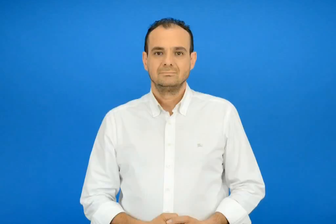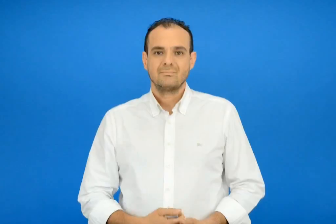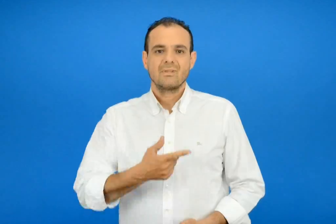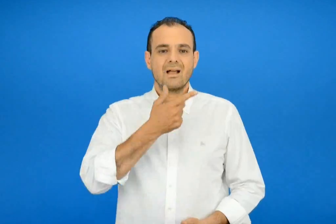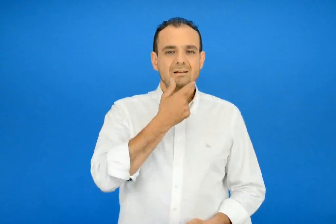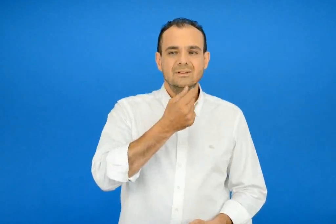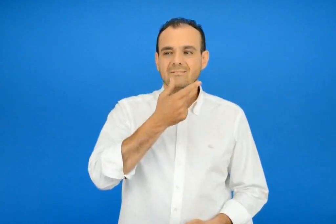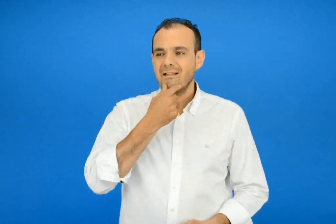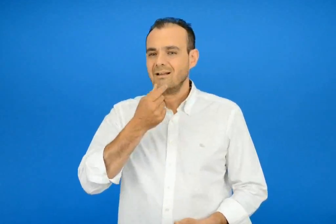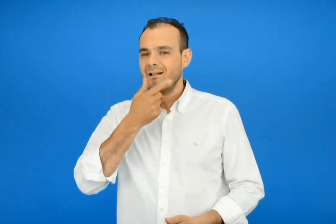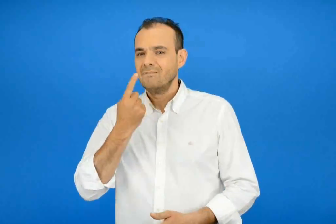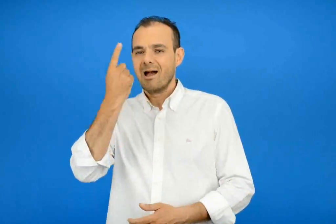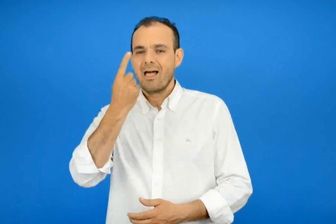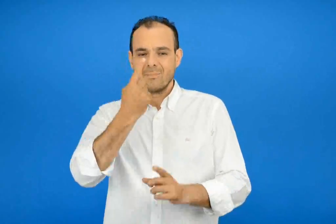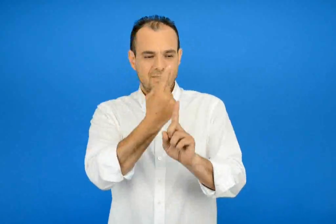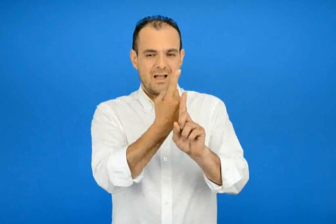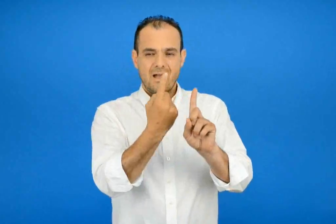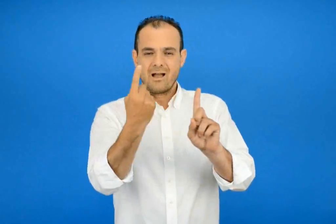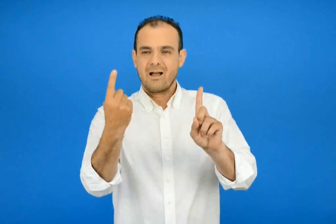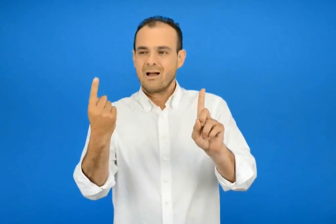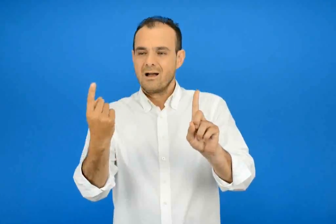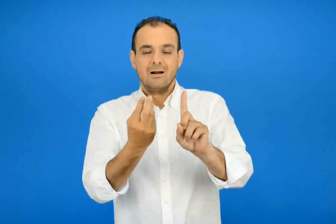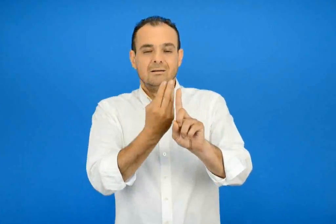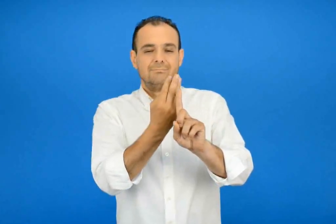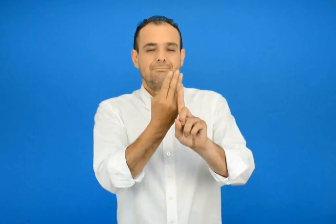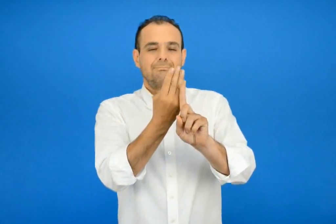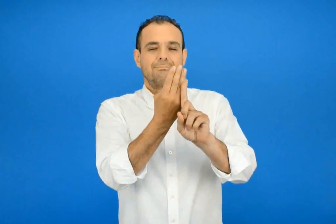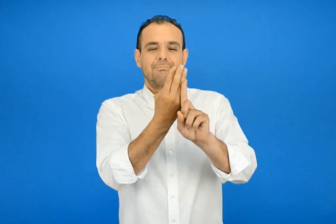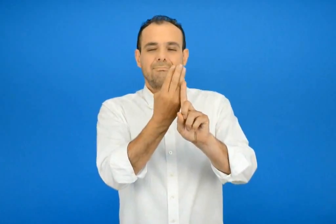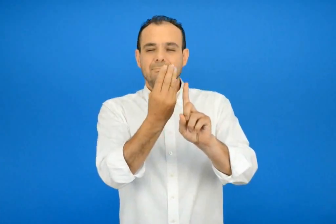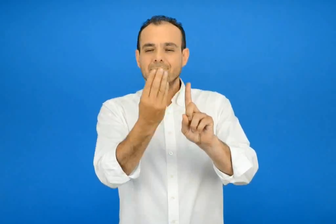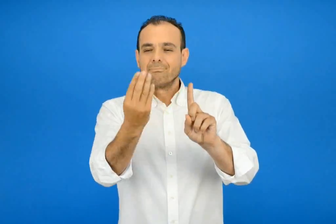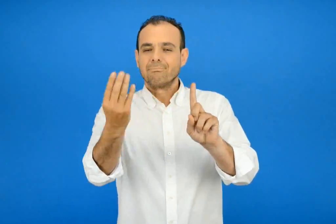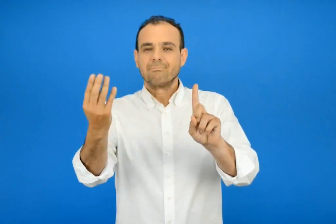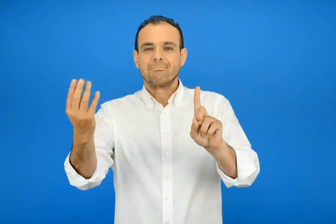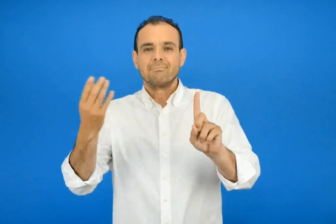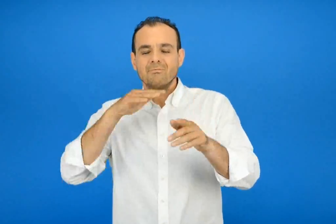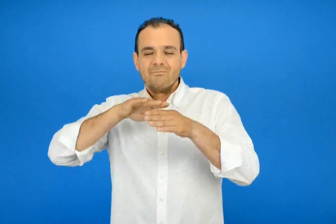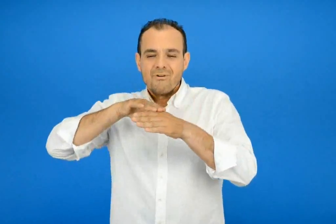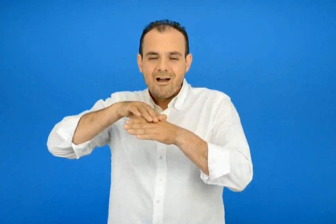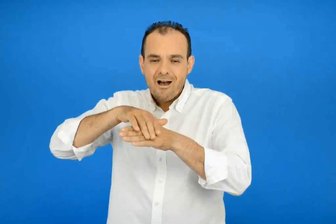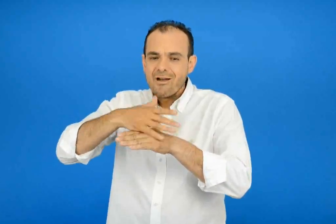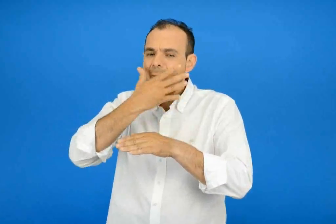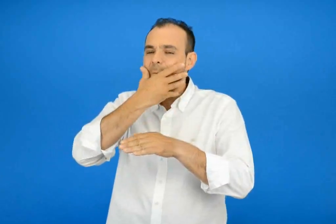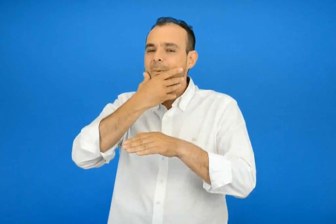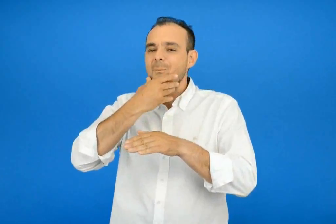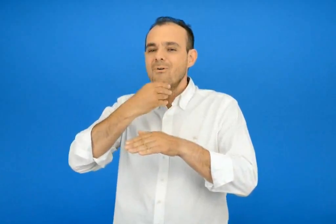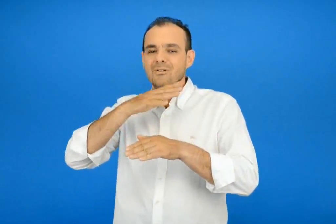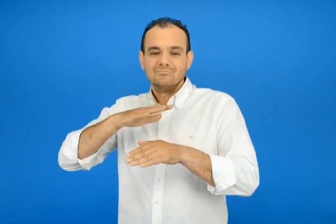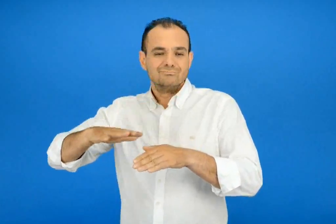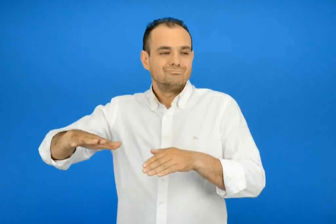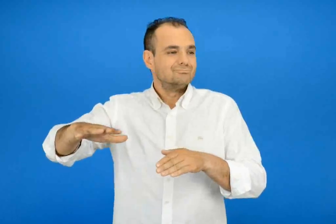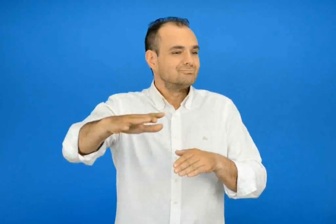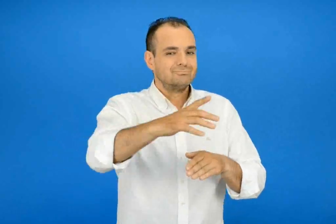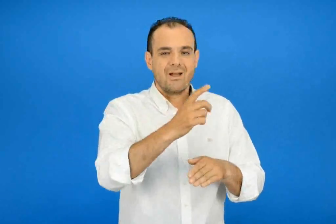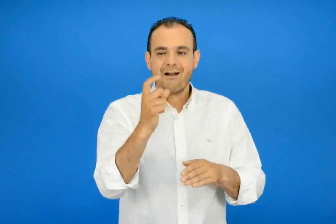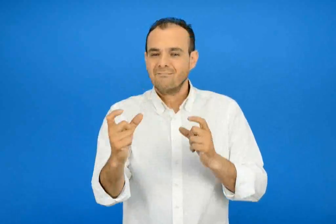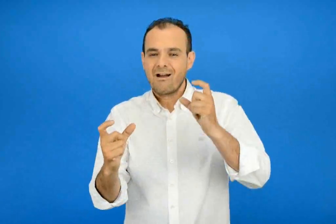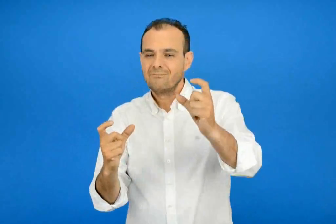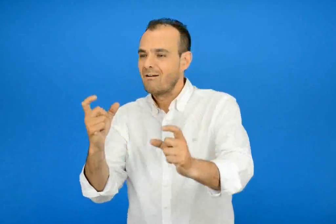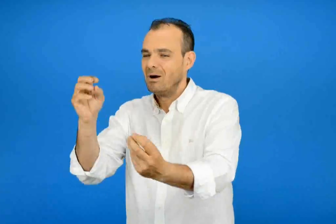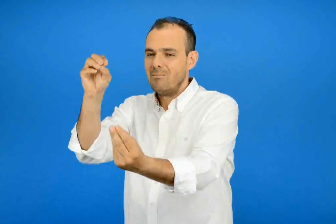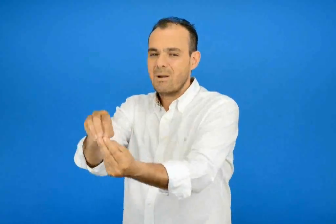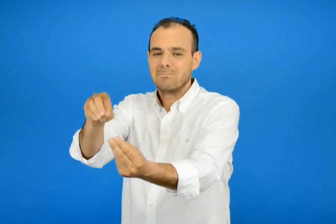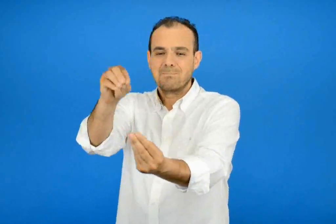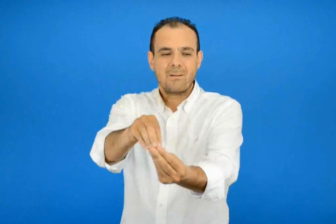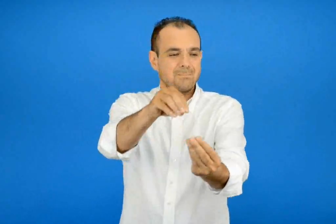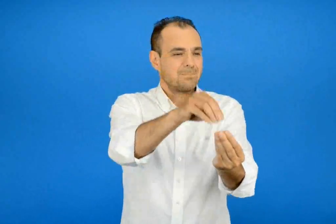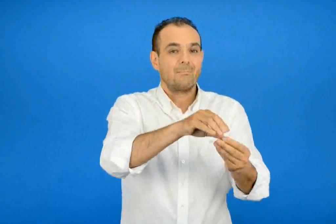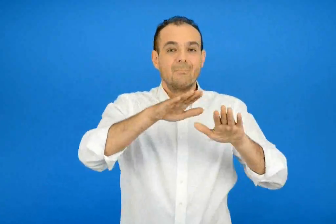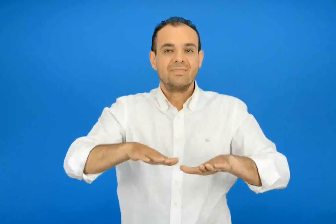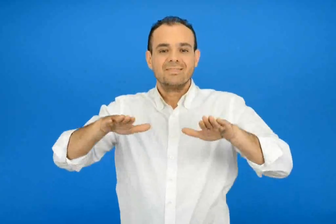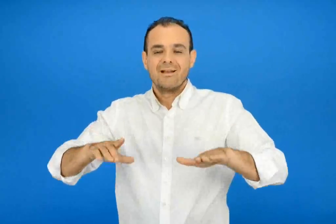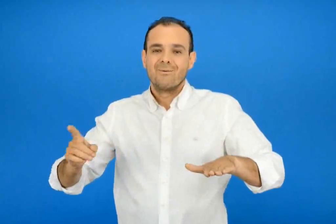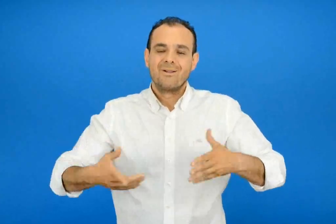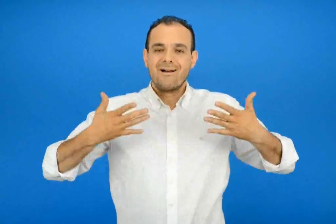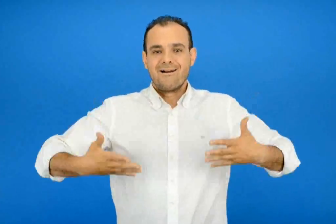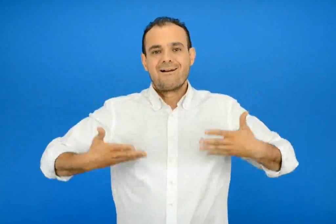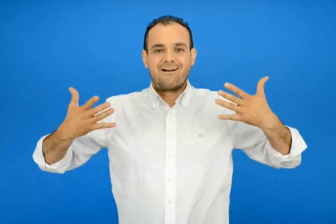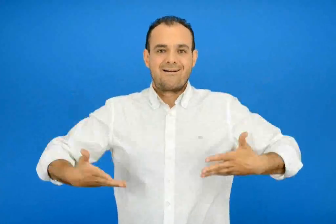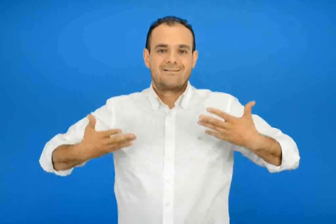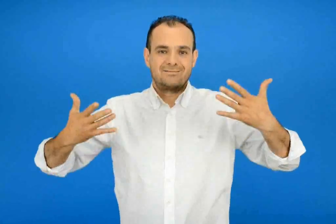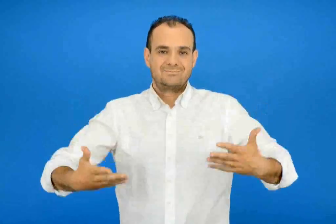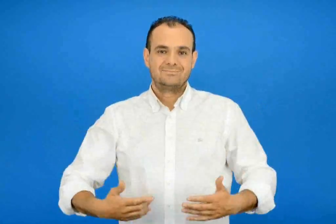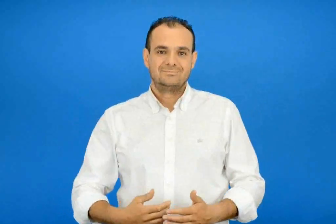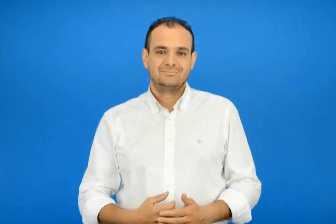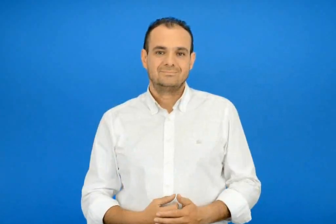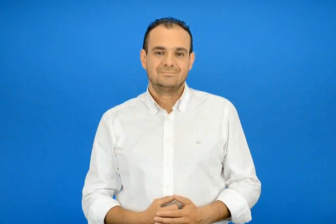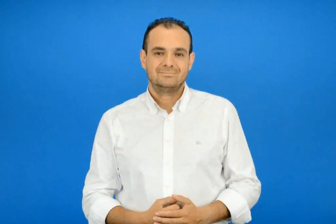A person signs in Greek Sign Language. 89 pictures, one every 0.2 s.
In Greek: λευκές λαμπάδες καινέ στην όμορφη βραδιά κόκκινα αυγά τσουγκρίζουν χαρούμενα παιδιά
